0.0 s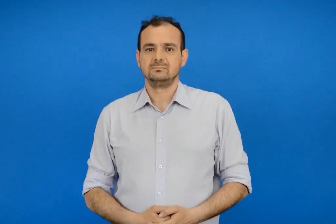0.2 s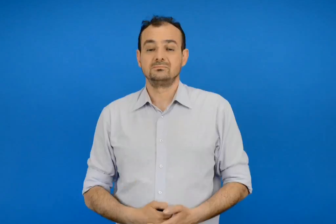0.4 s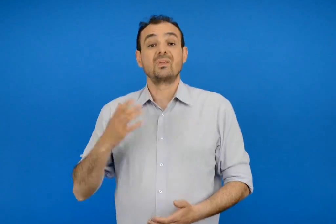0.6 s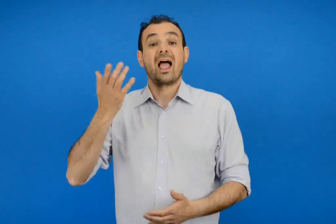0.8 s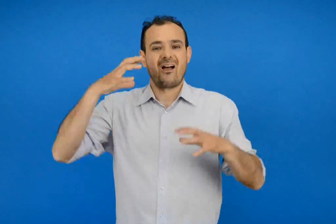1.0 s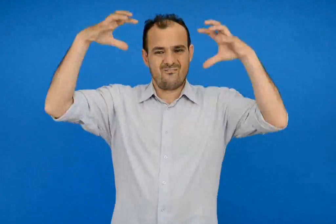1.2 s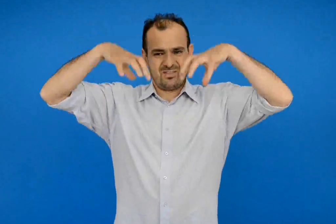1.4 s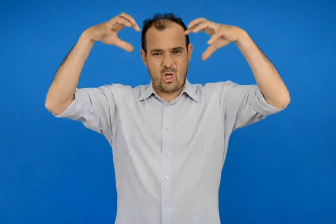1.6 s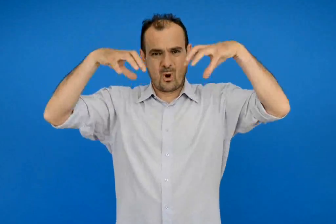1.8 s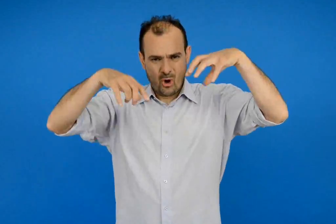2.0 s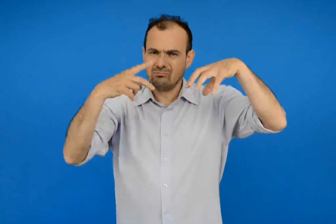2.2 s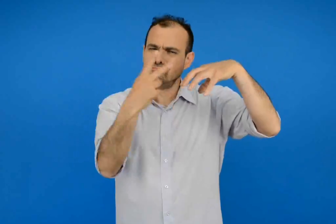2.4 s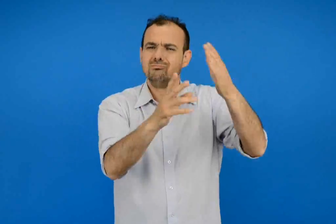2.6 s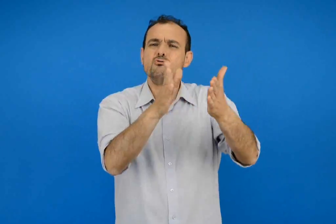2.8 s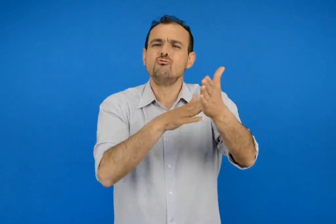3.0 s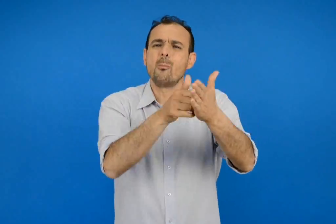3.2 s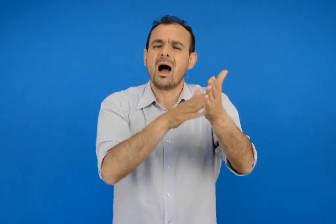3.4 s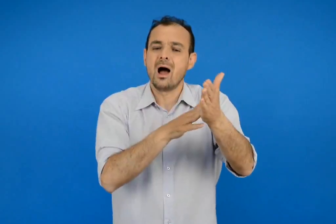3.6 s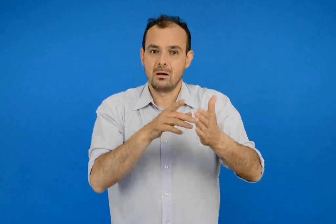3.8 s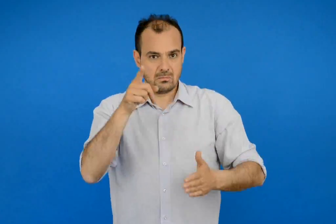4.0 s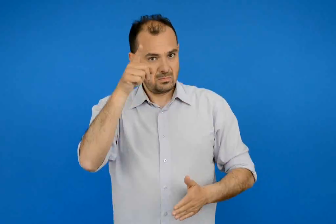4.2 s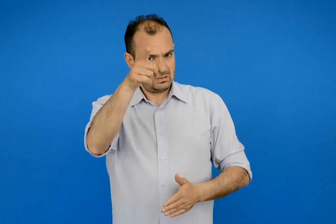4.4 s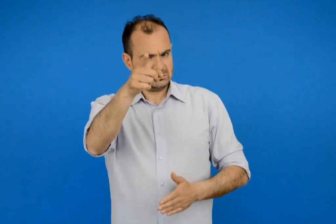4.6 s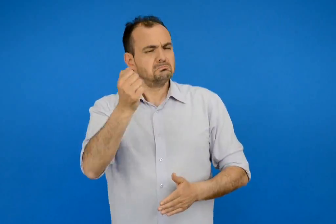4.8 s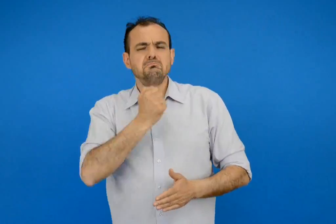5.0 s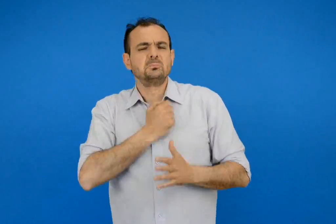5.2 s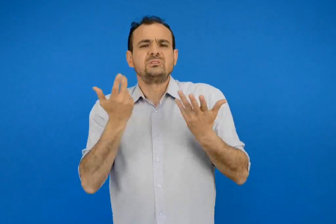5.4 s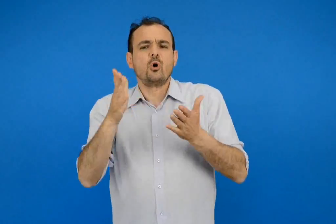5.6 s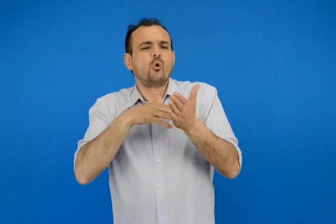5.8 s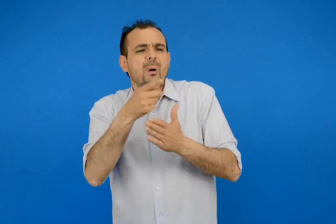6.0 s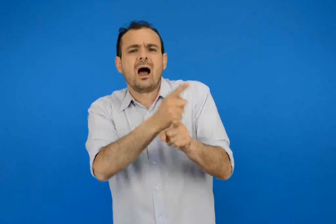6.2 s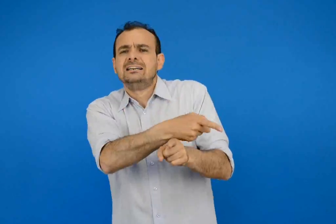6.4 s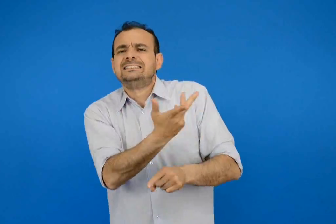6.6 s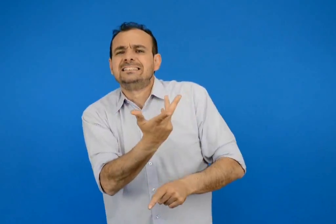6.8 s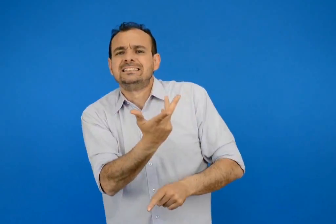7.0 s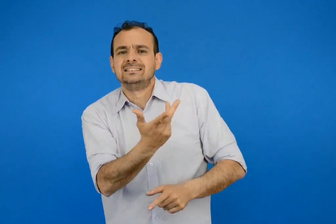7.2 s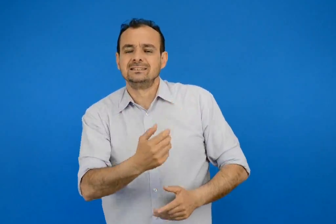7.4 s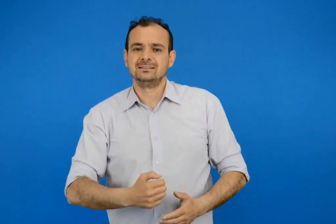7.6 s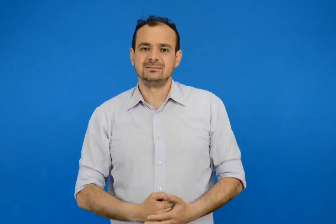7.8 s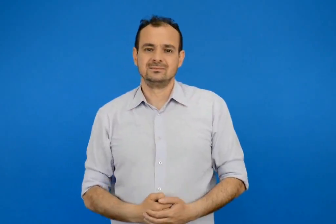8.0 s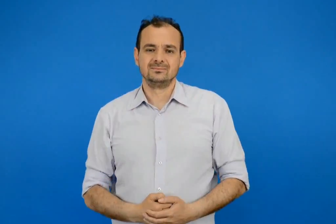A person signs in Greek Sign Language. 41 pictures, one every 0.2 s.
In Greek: αν το φθινόπωρο ήταν χρώμα εσύ ποιο χρώμα νομίζεις ότι θα ήταν ;
